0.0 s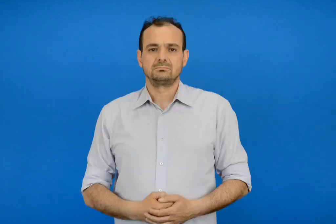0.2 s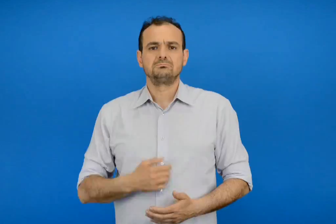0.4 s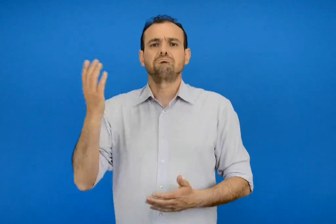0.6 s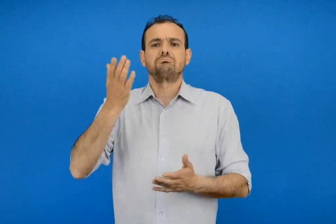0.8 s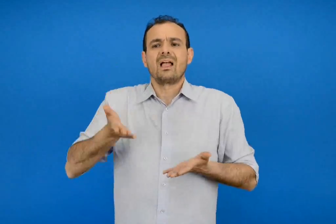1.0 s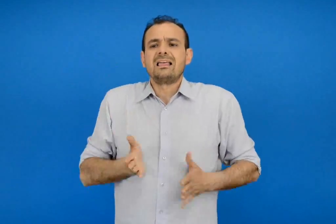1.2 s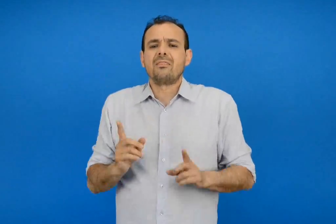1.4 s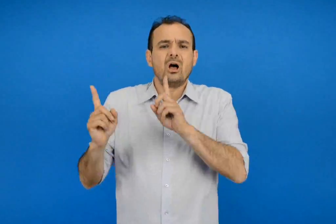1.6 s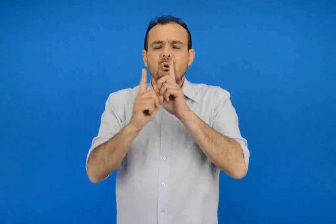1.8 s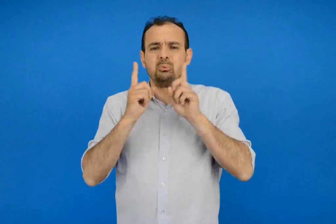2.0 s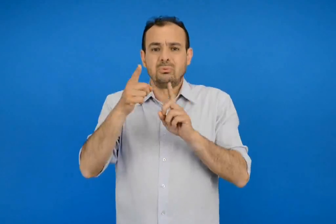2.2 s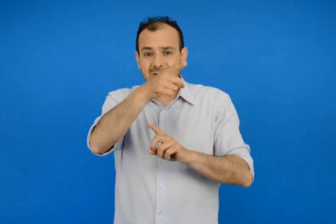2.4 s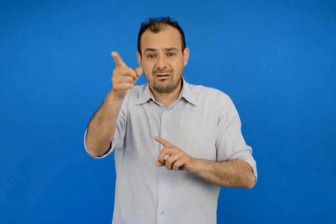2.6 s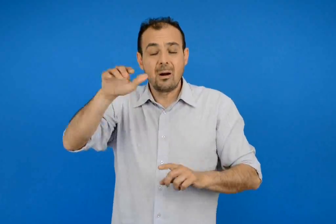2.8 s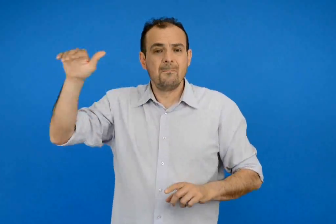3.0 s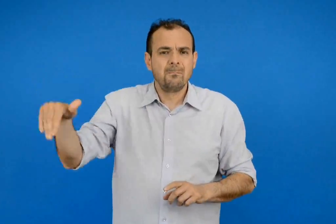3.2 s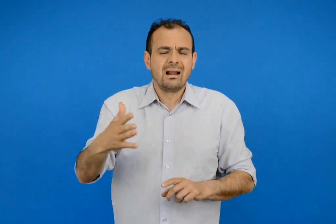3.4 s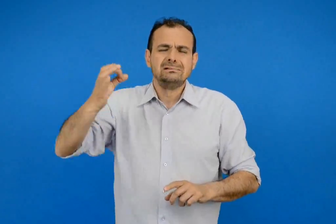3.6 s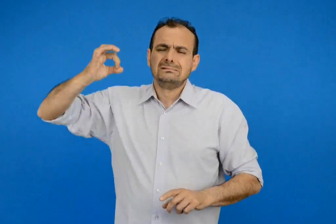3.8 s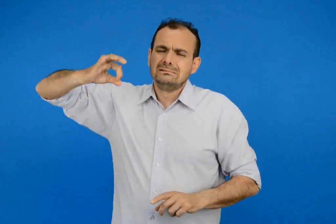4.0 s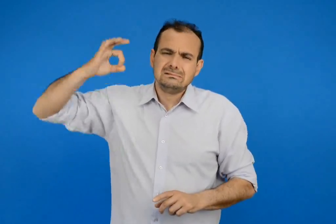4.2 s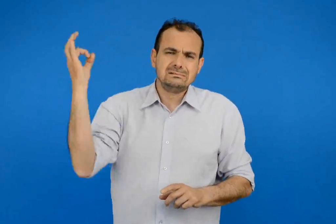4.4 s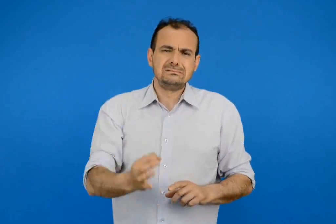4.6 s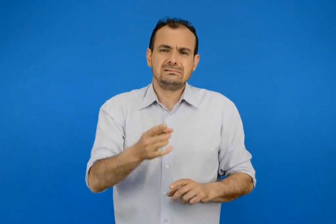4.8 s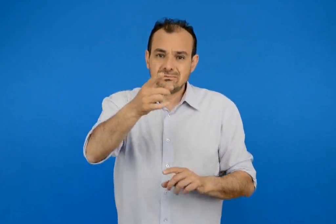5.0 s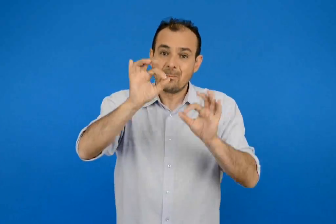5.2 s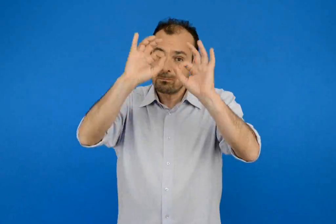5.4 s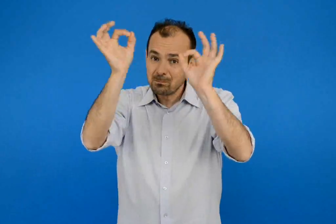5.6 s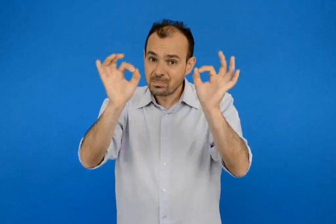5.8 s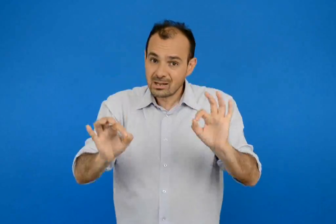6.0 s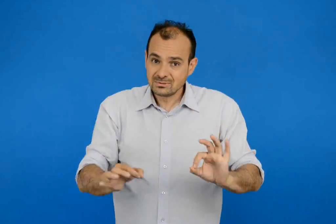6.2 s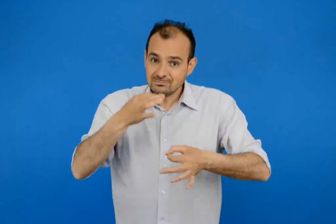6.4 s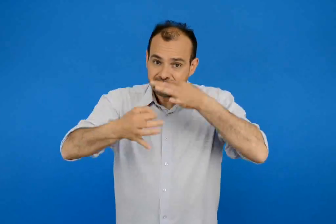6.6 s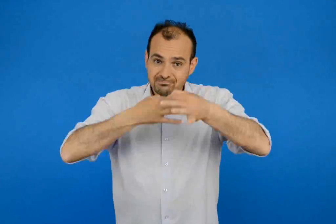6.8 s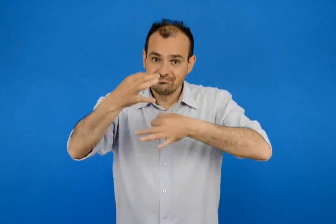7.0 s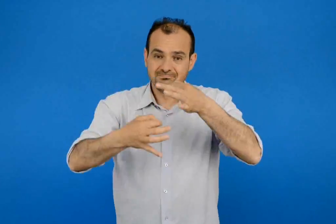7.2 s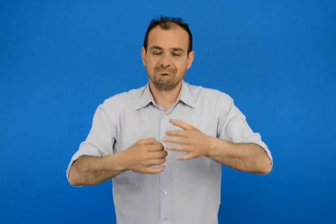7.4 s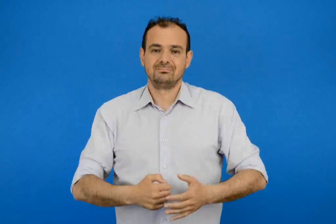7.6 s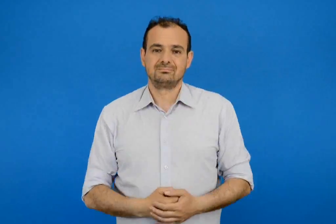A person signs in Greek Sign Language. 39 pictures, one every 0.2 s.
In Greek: περιγράψτε κάποια γενέθλια που περάσατε πολύ όμορφα
